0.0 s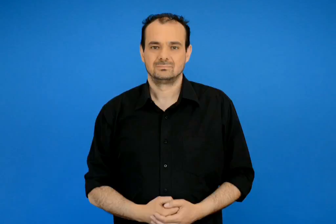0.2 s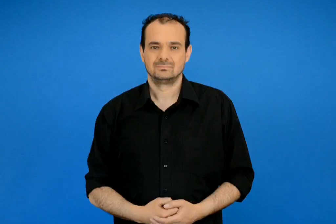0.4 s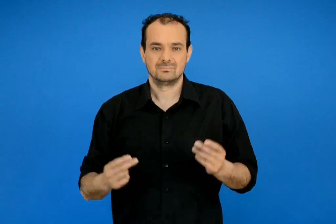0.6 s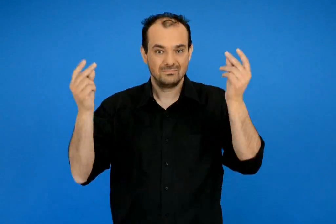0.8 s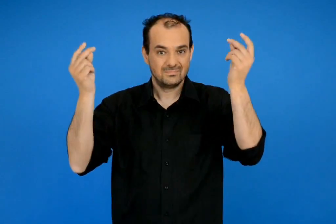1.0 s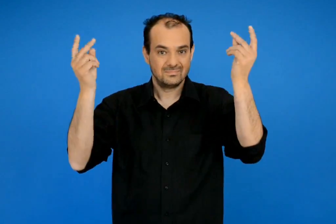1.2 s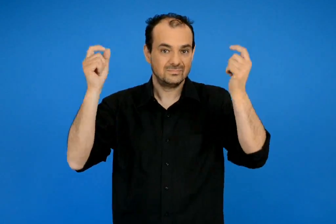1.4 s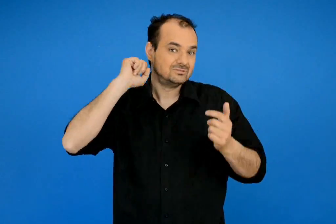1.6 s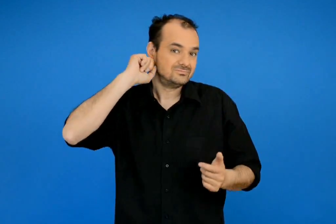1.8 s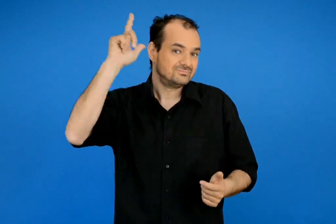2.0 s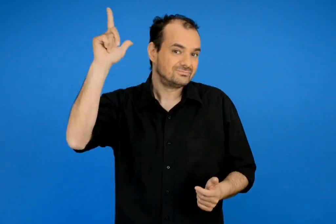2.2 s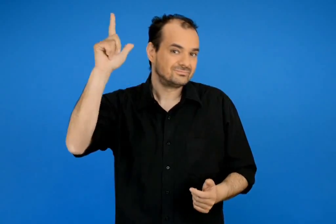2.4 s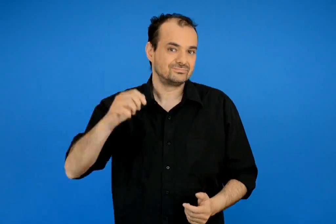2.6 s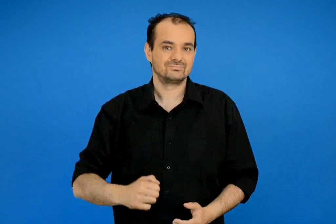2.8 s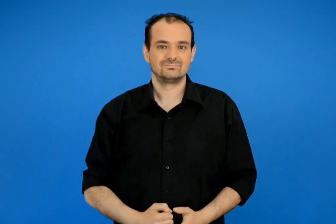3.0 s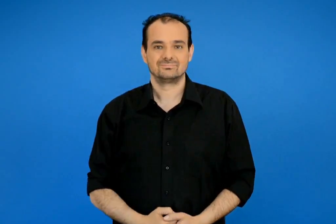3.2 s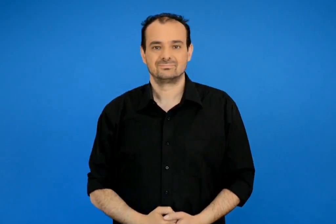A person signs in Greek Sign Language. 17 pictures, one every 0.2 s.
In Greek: πανηγυράκι γίνεται
